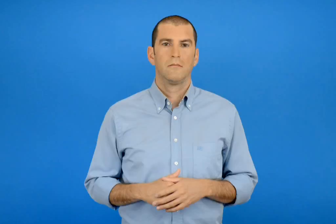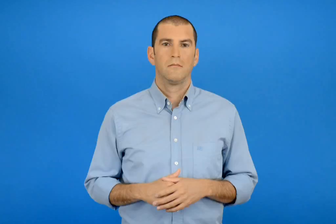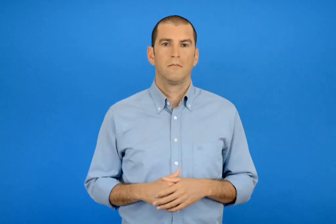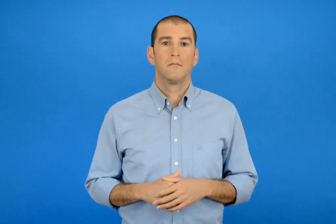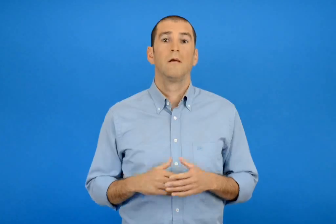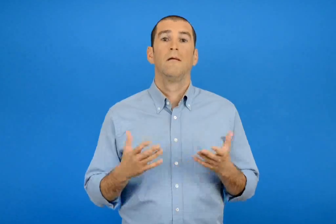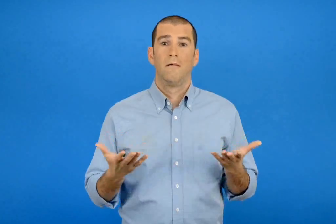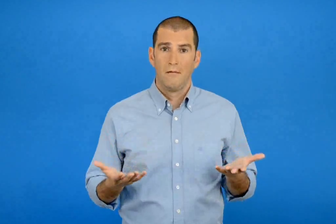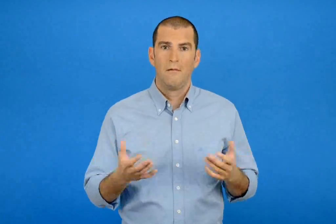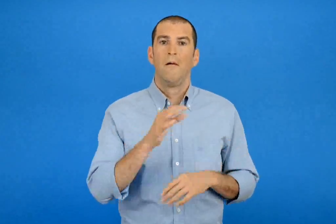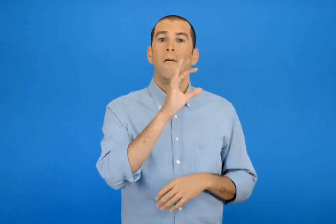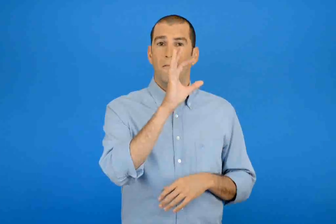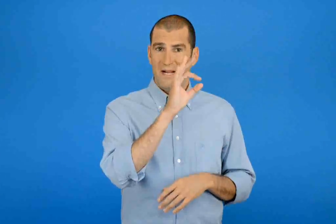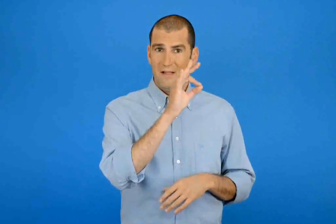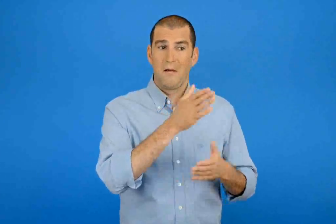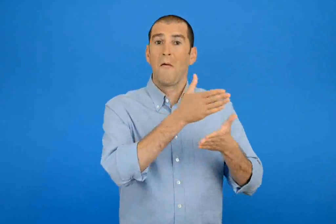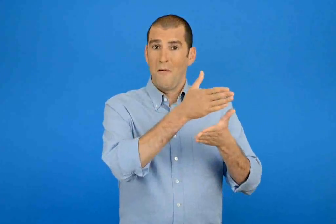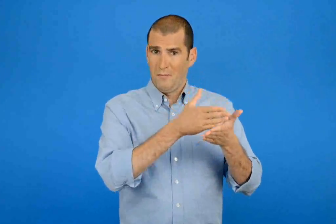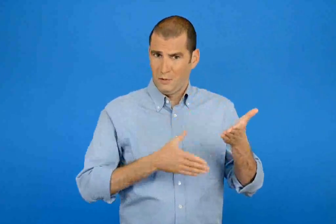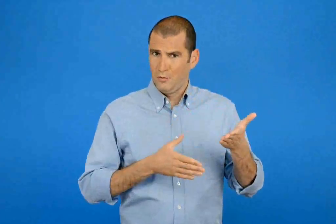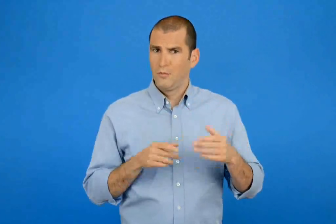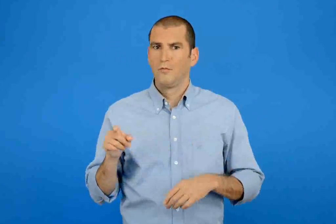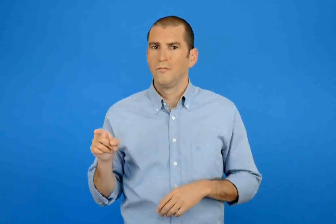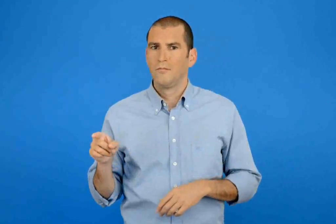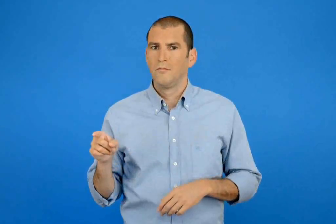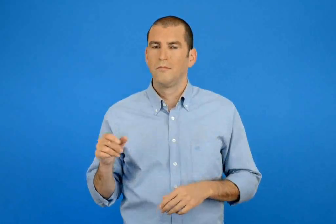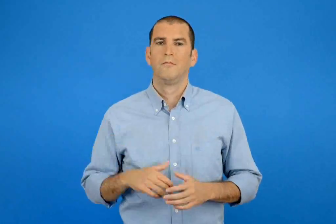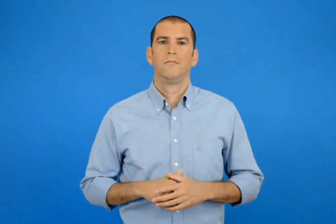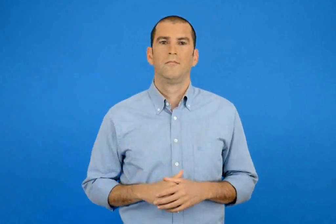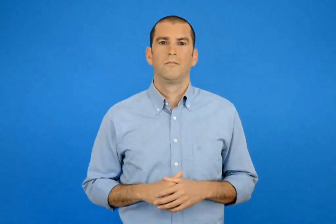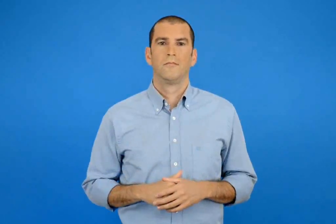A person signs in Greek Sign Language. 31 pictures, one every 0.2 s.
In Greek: αρά το μισό του 50 είναι
